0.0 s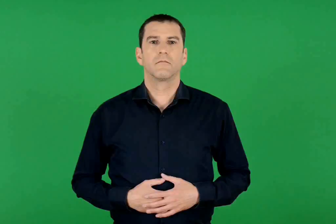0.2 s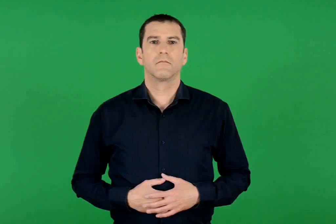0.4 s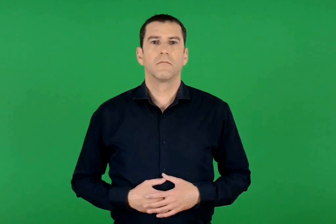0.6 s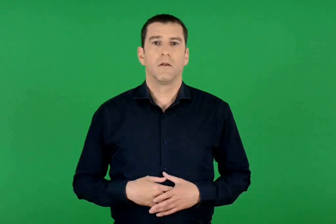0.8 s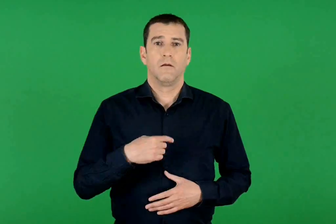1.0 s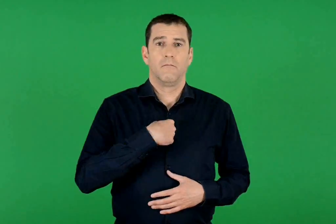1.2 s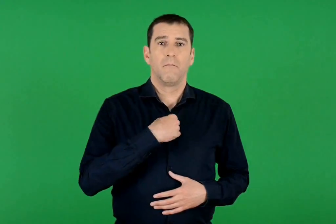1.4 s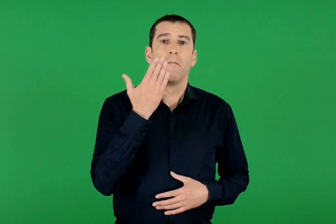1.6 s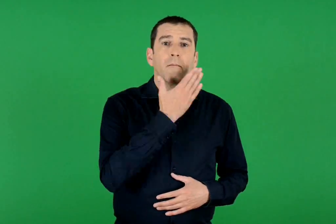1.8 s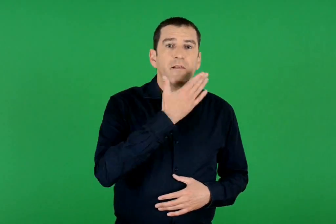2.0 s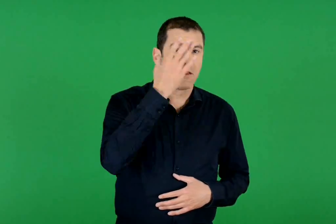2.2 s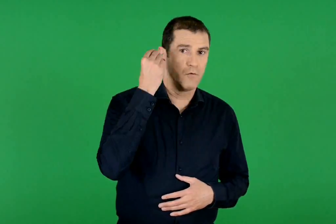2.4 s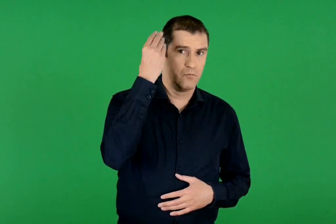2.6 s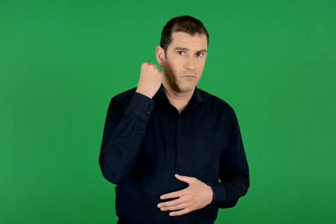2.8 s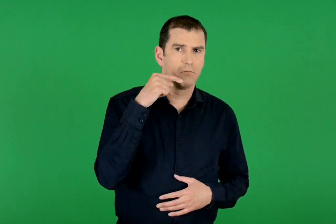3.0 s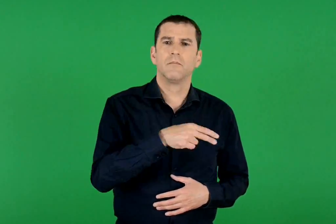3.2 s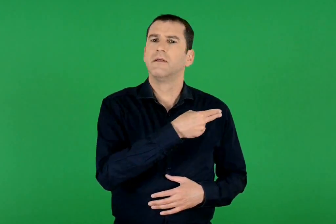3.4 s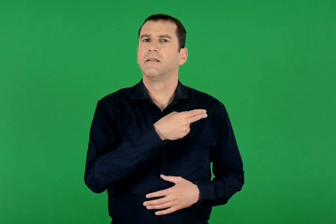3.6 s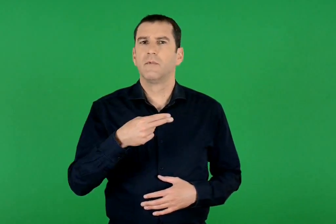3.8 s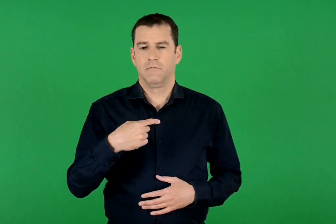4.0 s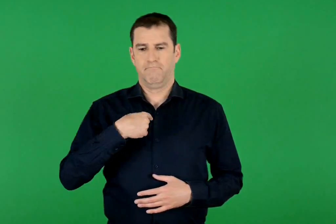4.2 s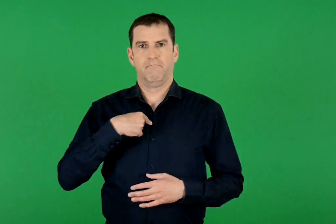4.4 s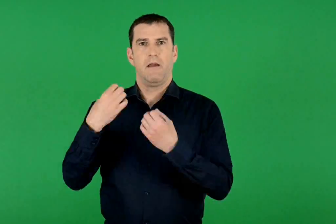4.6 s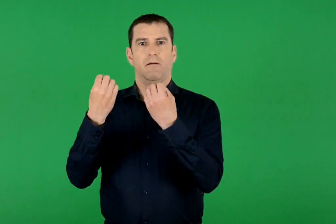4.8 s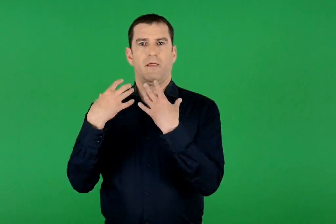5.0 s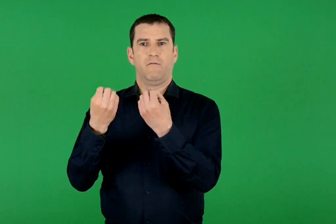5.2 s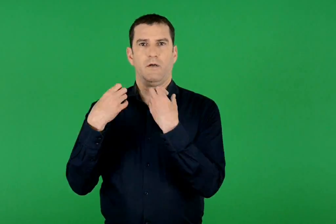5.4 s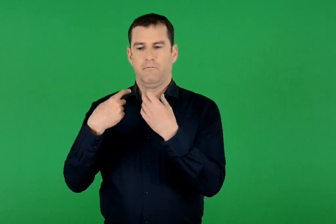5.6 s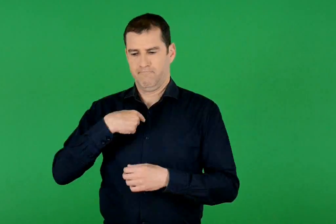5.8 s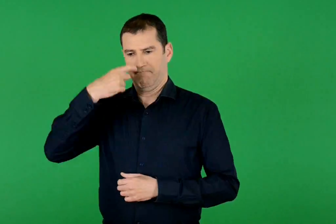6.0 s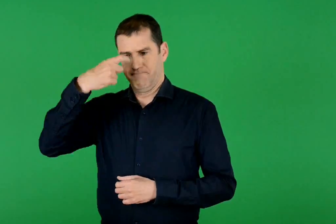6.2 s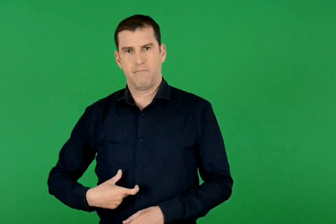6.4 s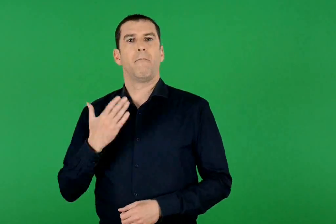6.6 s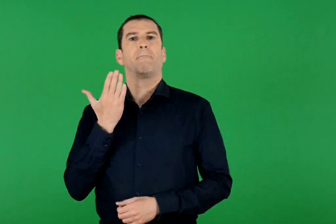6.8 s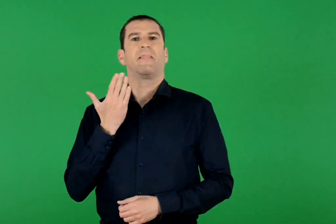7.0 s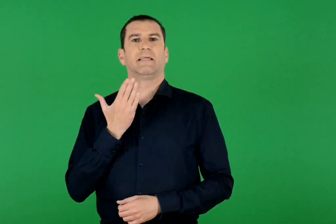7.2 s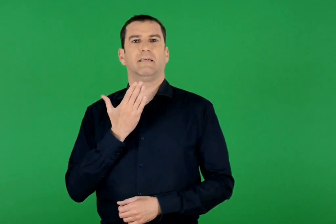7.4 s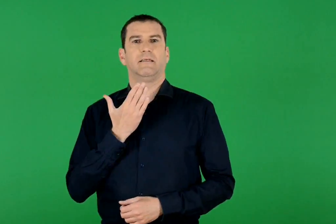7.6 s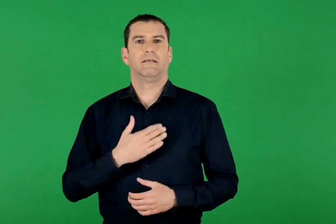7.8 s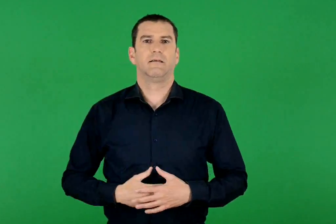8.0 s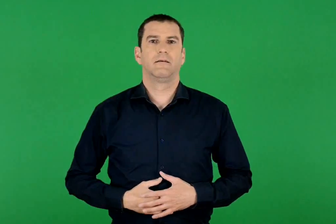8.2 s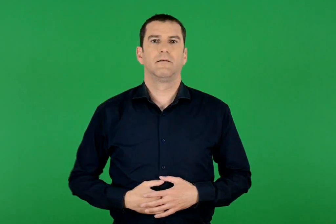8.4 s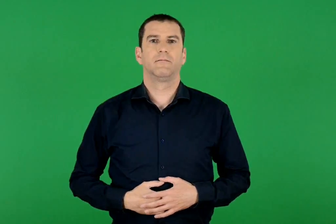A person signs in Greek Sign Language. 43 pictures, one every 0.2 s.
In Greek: μαθητεύω: εκπαιδεύομαι , είμαι μαθητής
